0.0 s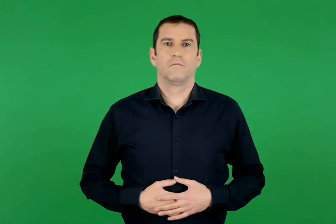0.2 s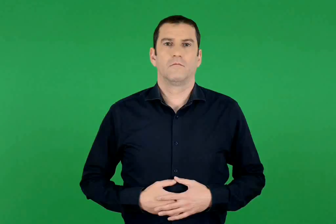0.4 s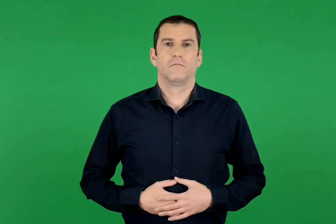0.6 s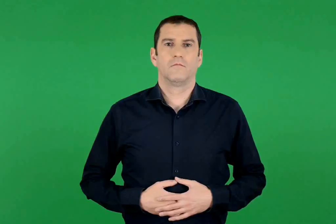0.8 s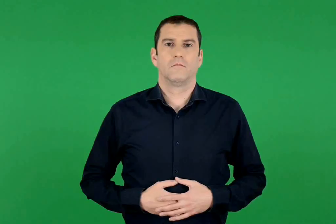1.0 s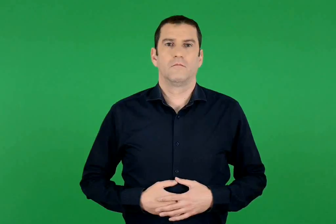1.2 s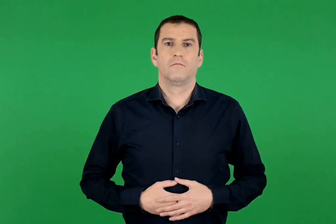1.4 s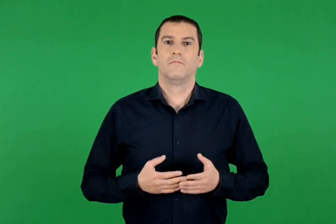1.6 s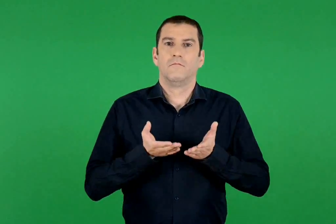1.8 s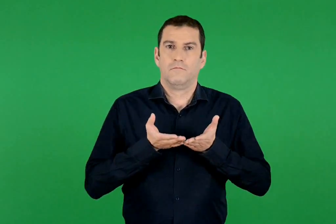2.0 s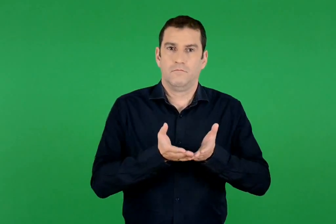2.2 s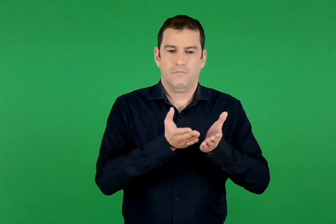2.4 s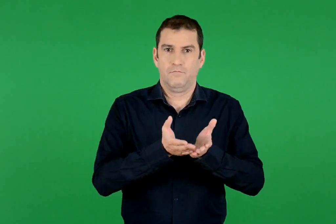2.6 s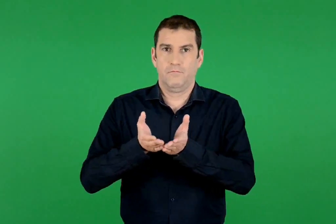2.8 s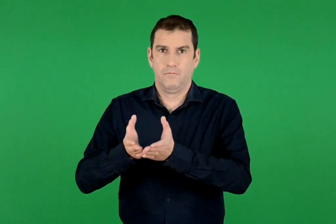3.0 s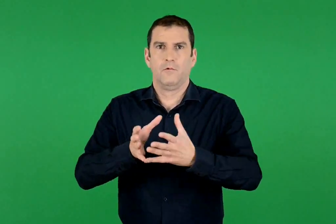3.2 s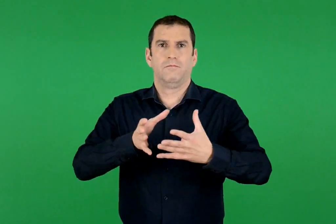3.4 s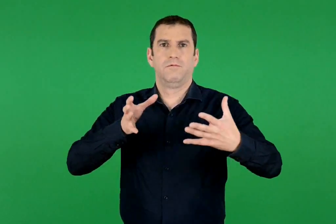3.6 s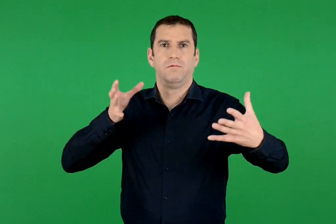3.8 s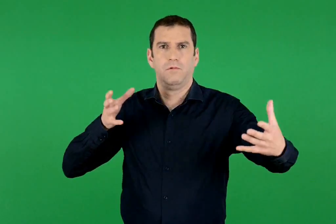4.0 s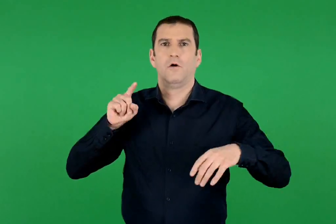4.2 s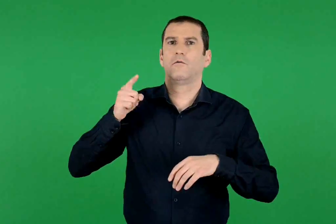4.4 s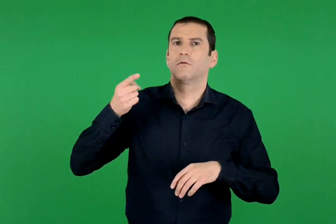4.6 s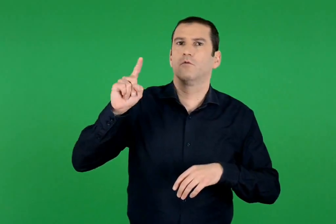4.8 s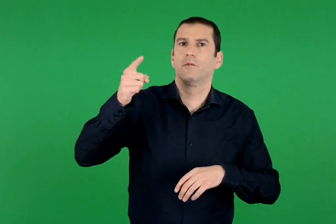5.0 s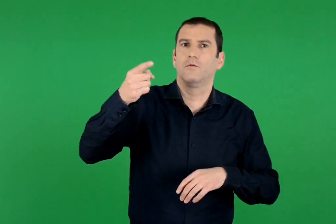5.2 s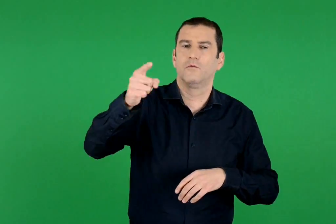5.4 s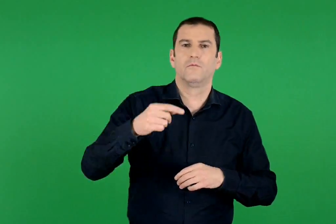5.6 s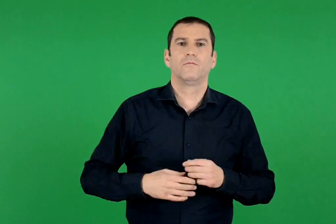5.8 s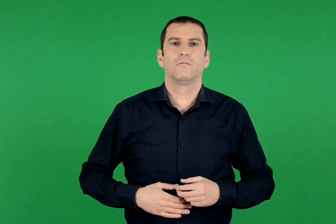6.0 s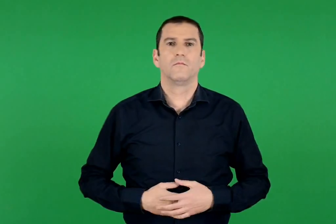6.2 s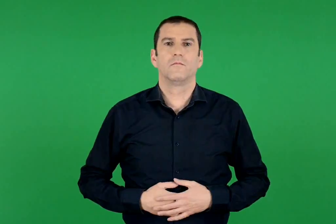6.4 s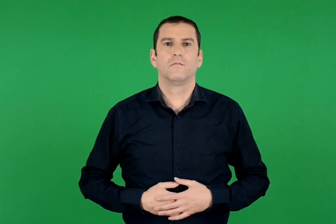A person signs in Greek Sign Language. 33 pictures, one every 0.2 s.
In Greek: κρουαζιερόπλοια
